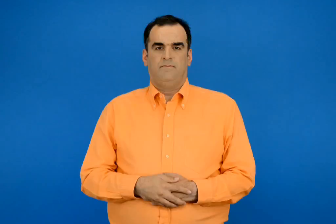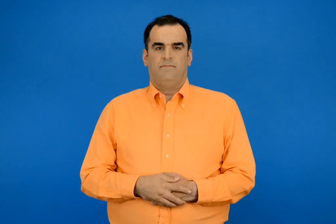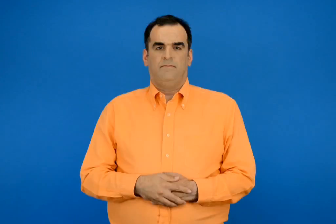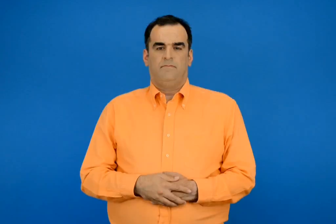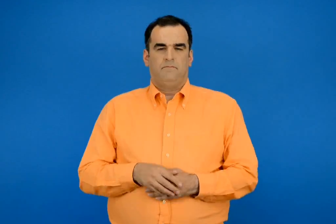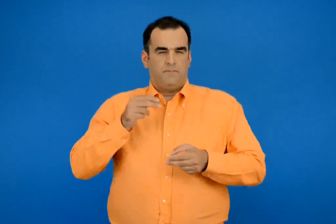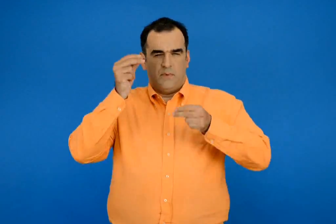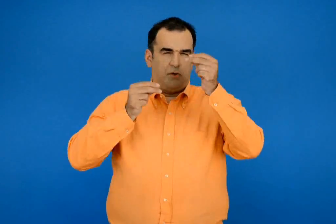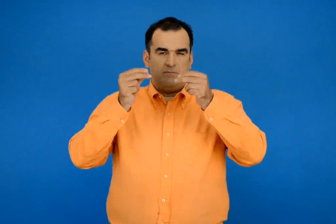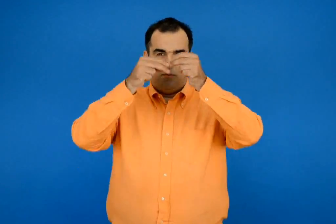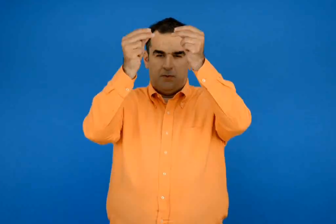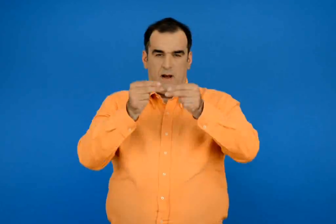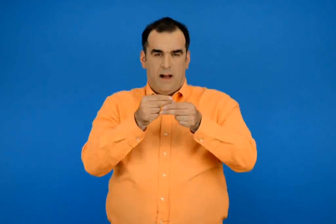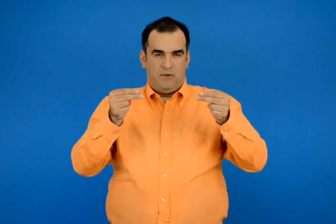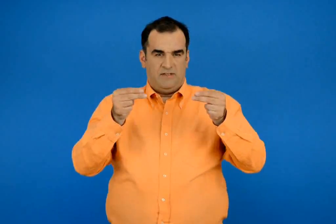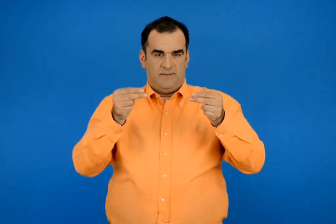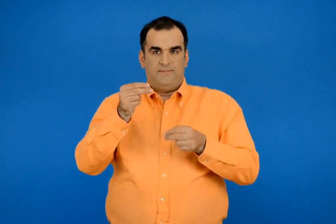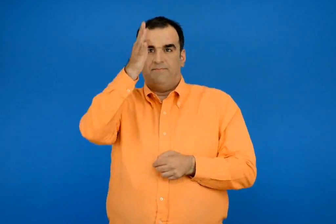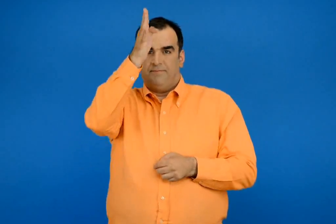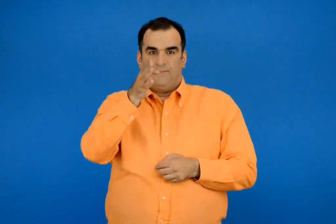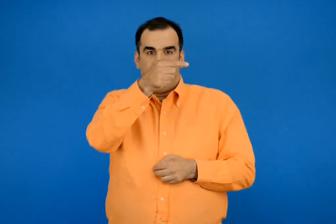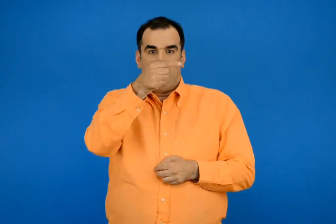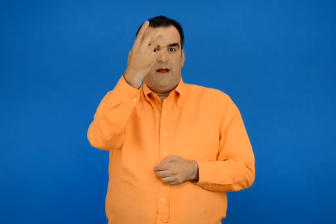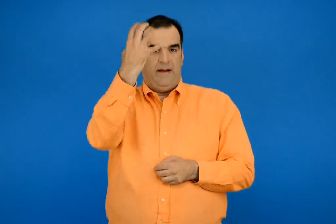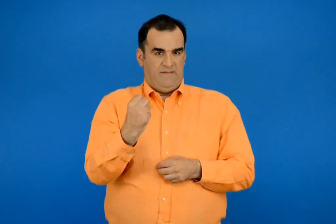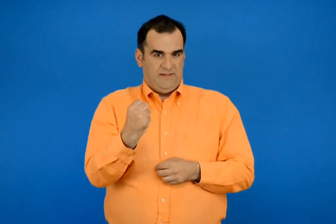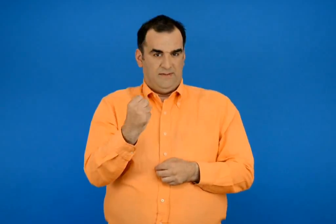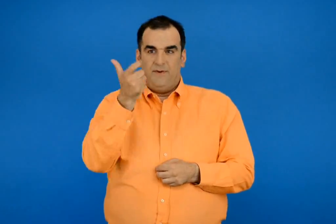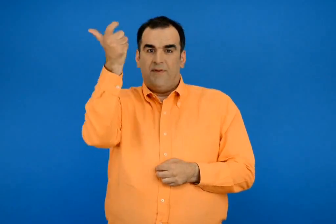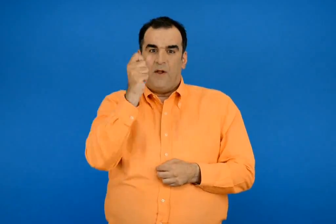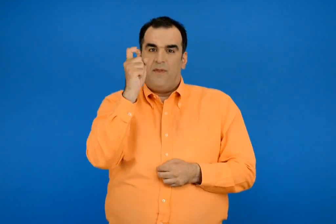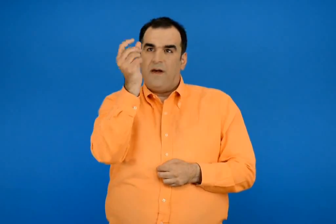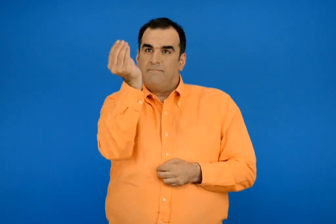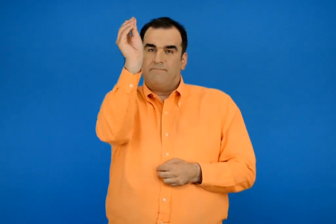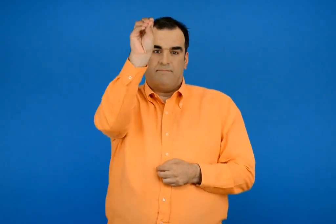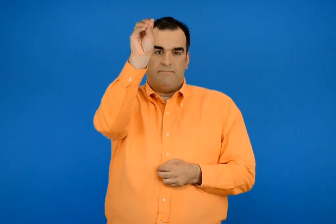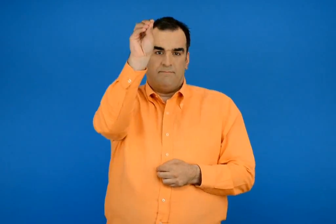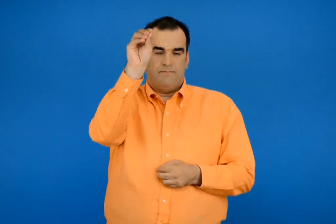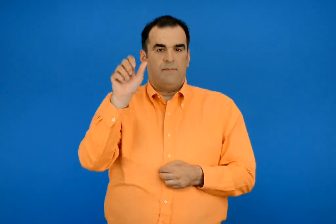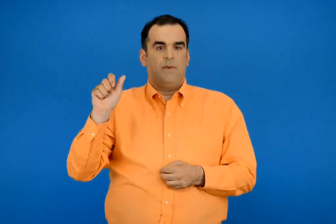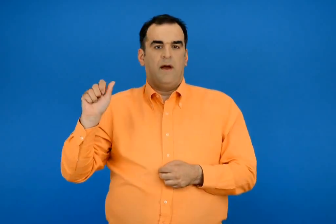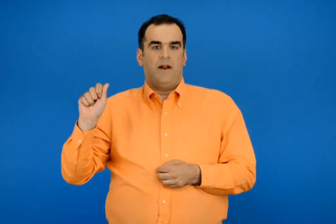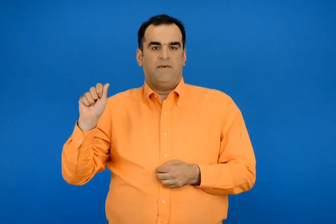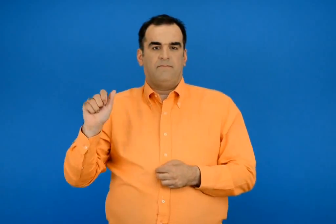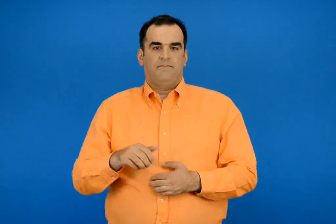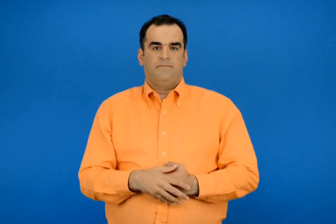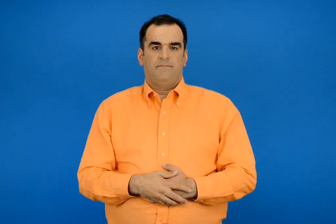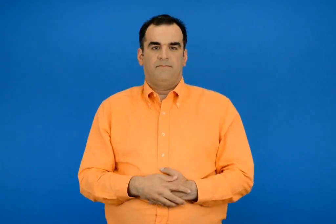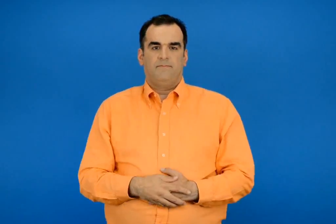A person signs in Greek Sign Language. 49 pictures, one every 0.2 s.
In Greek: υπολογίζω ένα αποτέλεσμα κάνοντας καθετή αφαίρεση με δανεικό α
